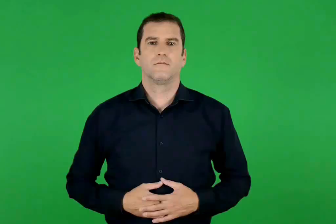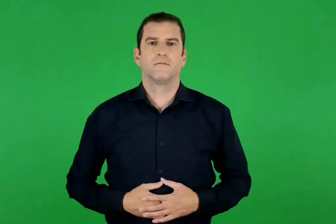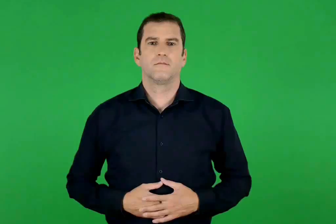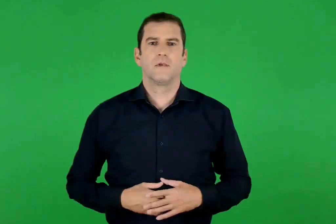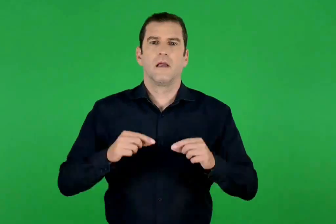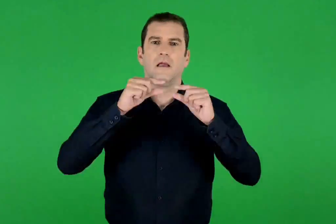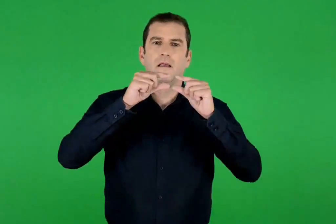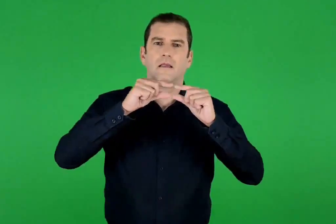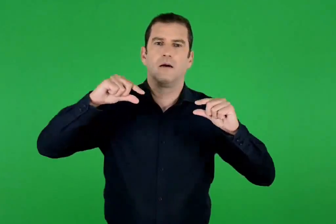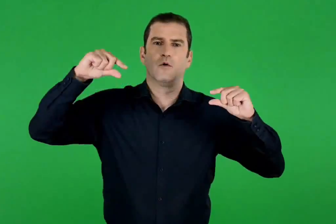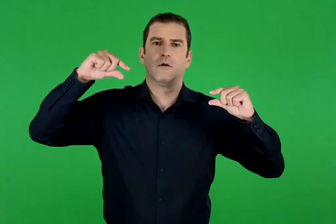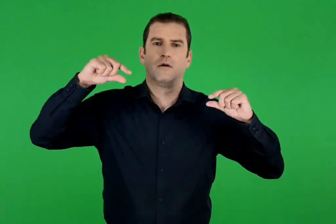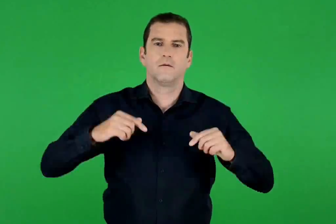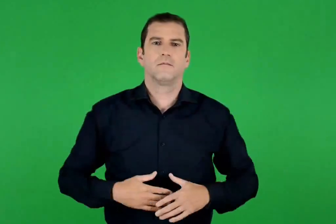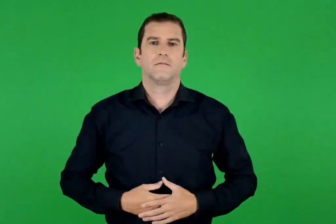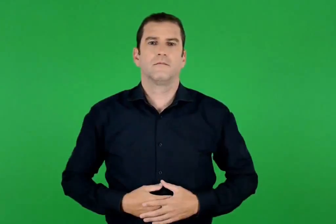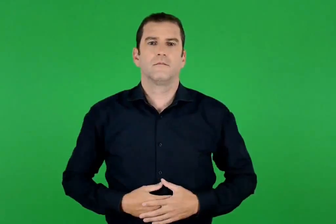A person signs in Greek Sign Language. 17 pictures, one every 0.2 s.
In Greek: ιαπωνία
